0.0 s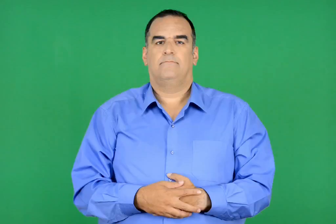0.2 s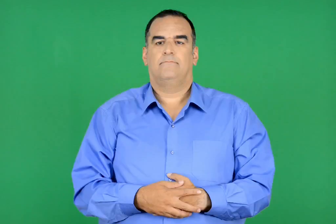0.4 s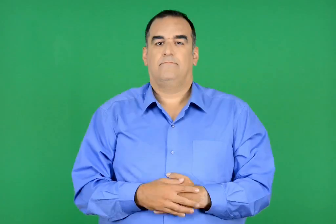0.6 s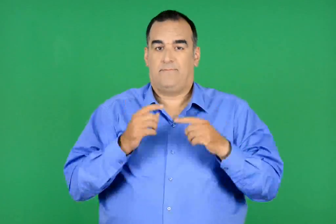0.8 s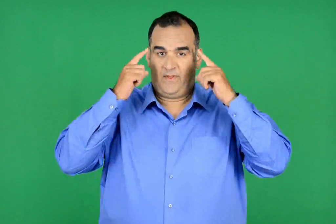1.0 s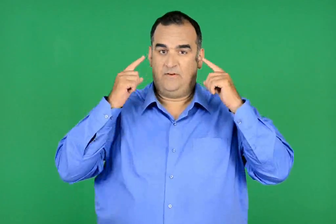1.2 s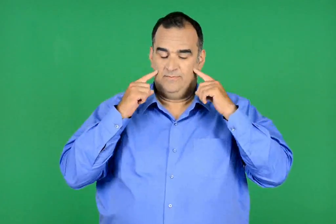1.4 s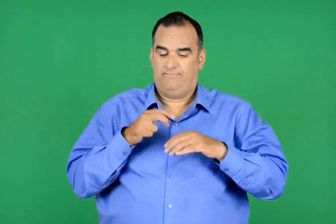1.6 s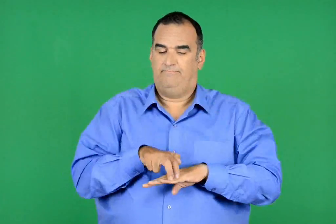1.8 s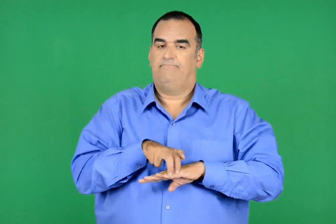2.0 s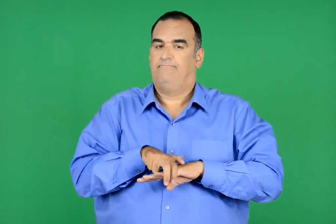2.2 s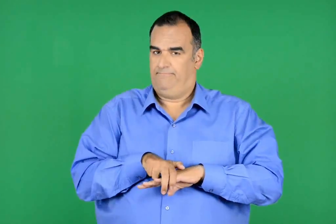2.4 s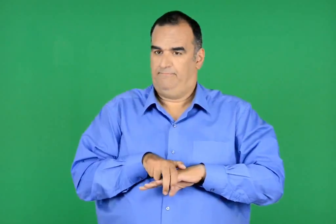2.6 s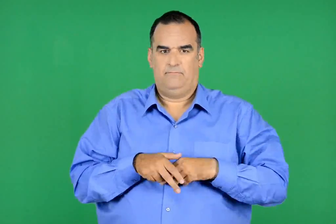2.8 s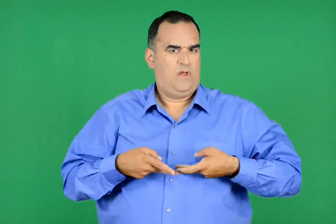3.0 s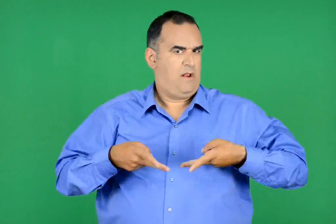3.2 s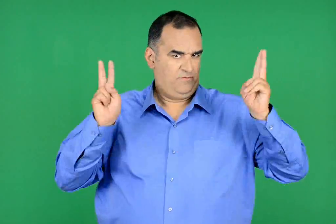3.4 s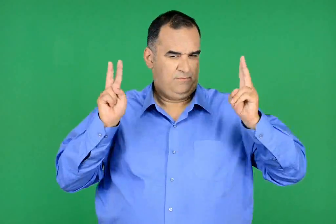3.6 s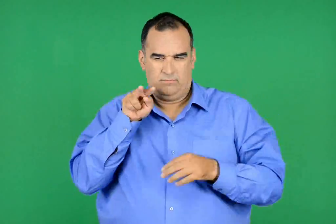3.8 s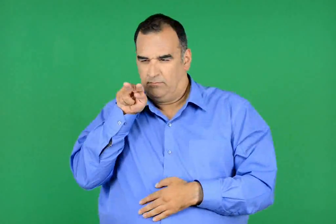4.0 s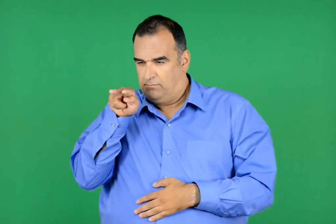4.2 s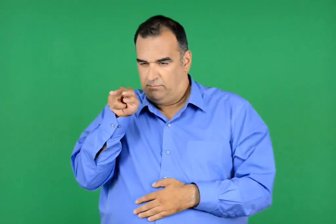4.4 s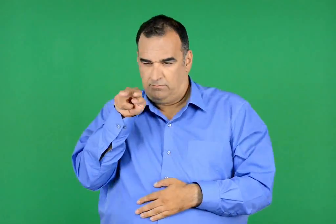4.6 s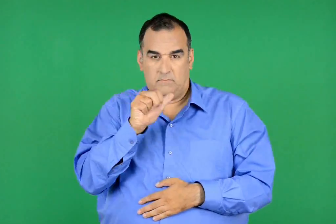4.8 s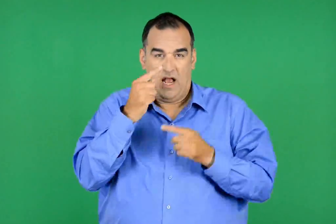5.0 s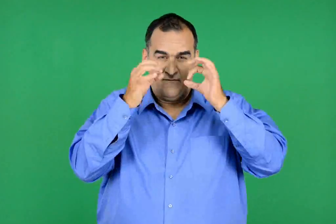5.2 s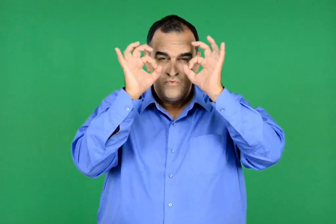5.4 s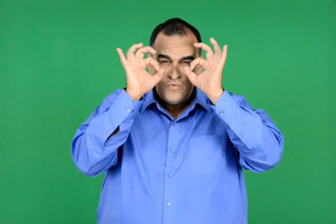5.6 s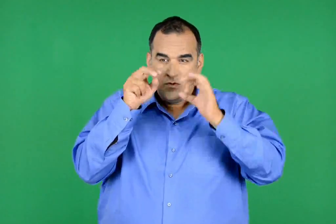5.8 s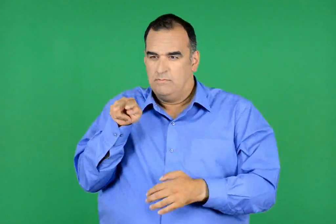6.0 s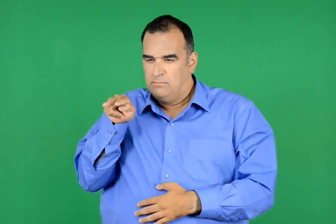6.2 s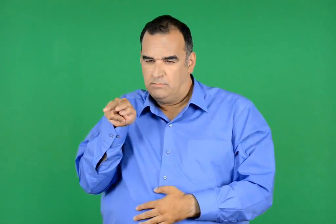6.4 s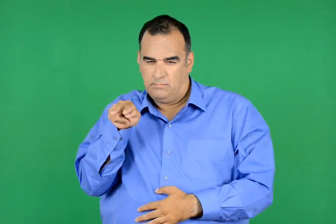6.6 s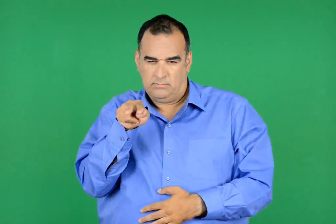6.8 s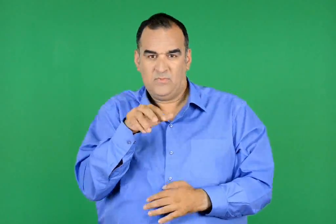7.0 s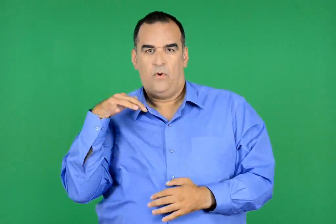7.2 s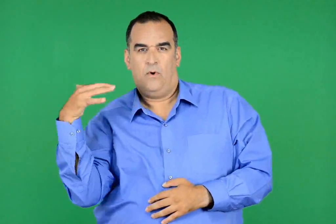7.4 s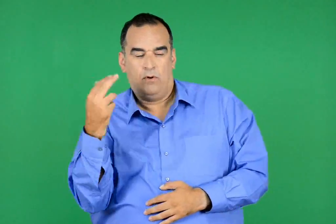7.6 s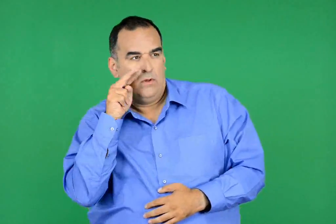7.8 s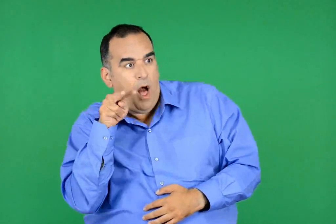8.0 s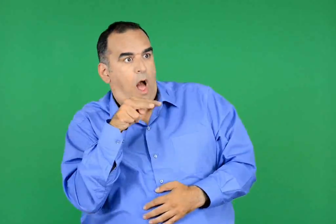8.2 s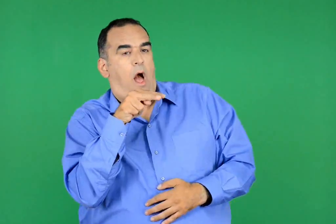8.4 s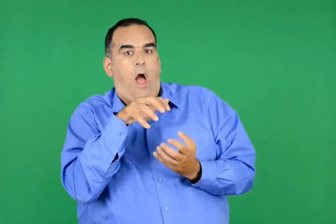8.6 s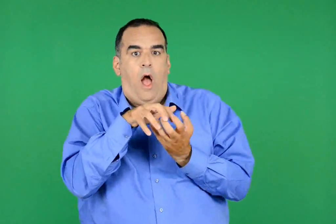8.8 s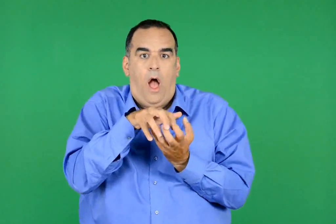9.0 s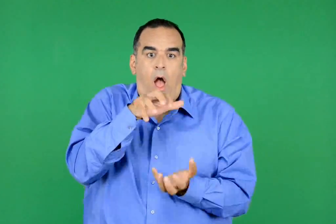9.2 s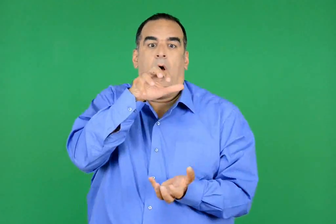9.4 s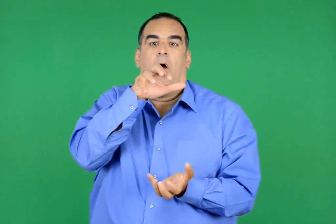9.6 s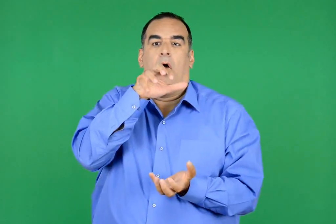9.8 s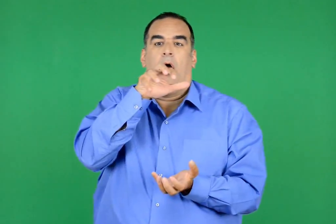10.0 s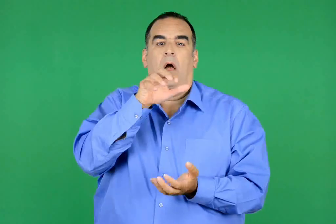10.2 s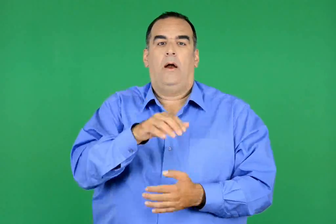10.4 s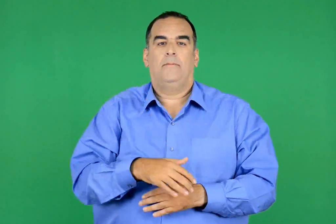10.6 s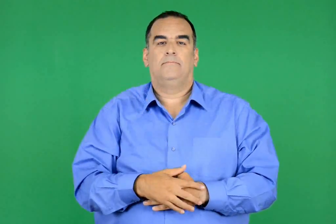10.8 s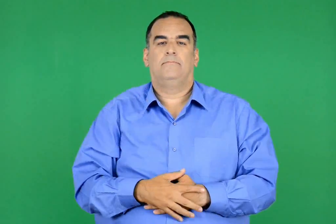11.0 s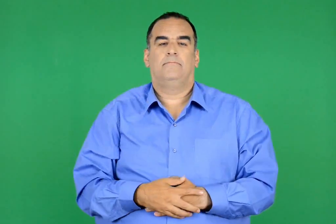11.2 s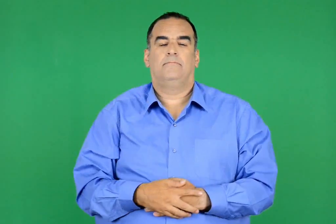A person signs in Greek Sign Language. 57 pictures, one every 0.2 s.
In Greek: ο θεός κάθεται κάτω , ελεύθερος πια , και τους κοιτάζει µε τα γελαστά µαύρα µάτια του. όλοι έχουν µείνει µε το στόμα ανοιχτό
